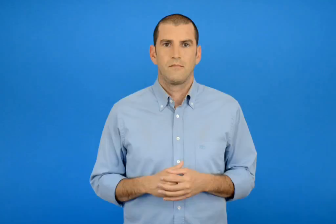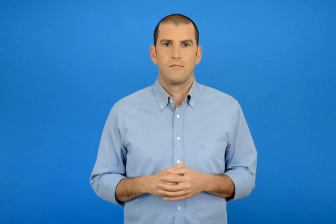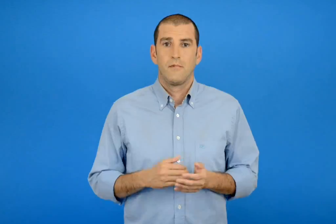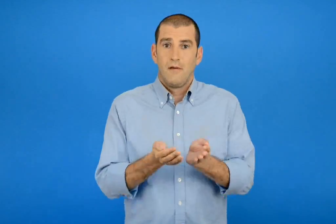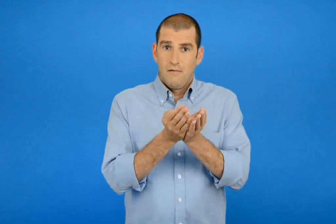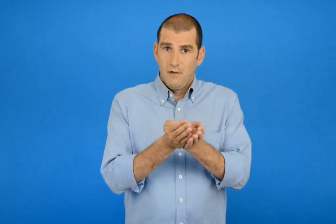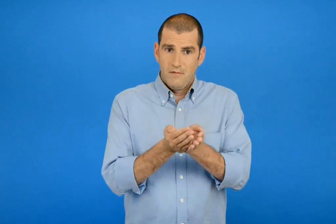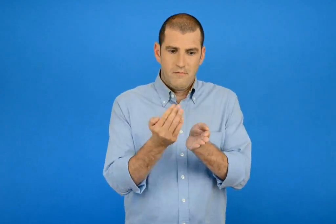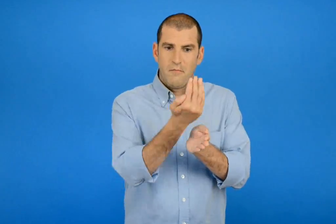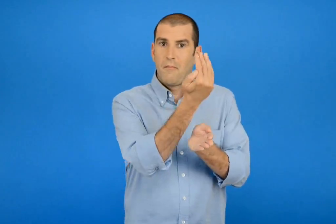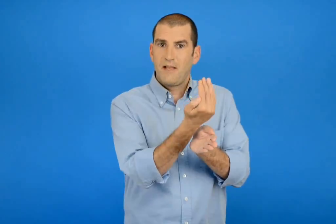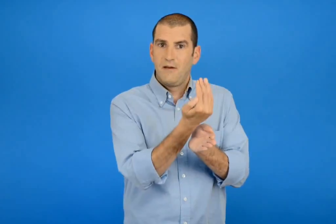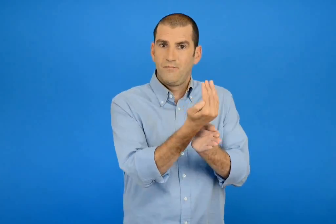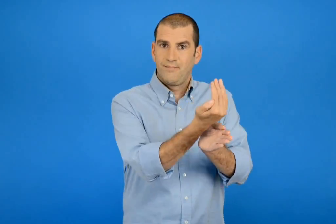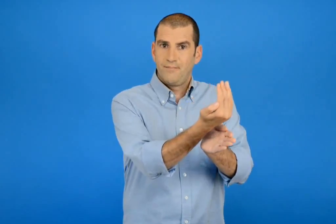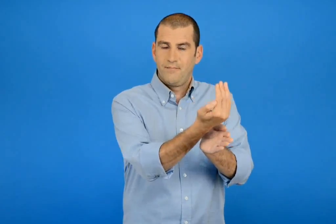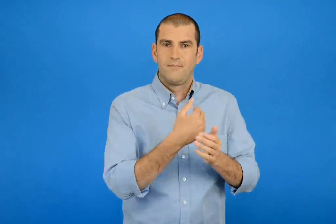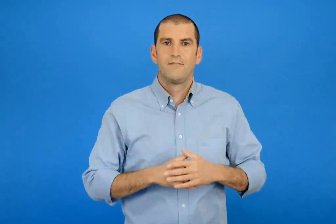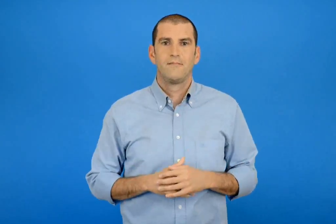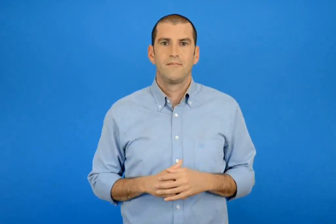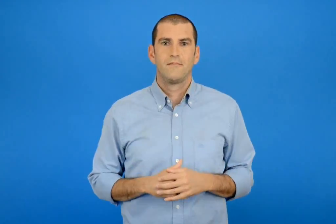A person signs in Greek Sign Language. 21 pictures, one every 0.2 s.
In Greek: πανιά
